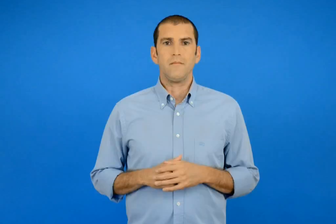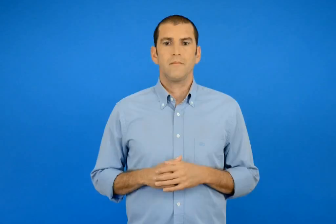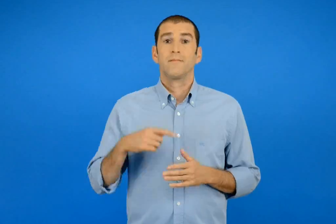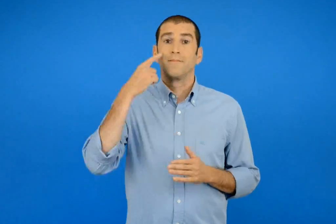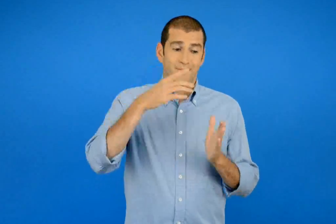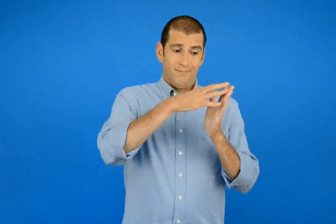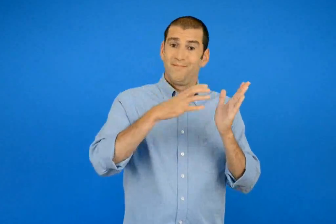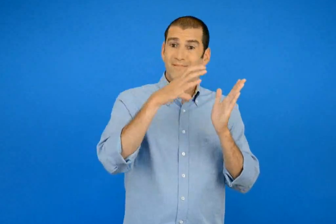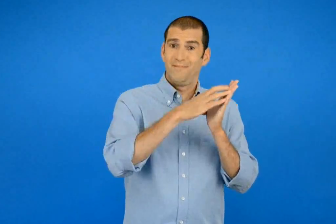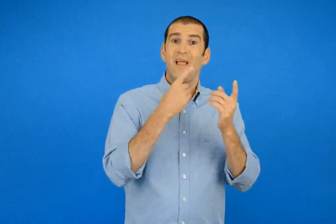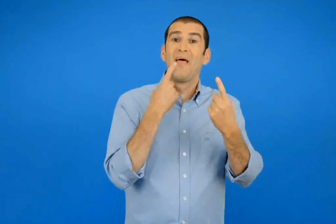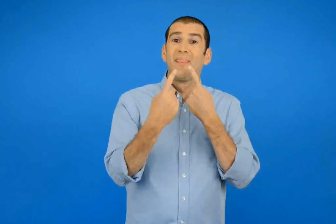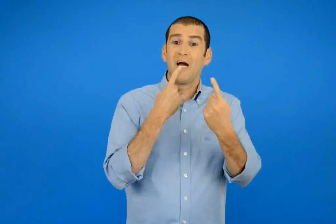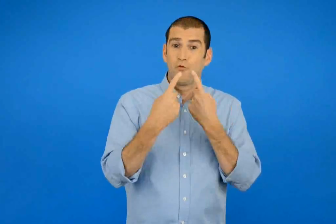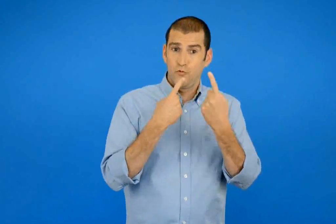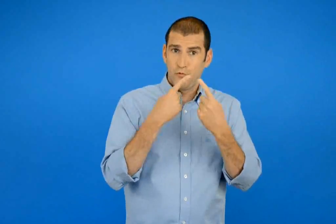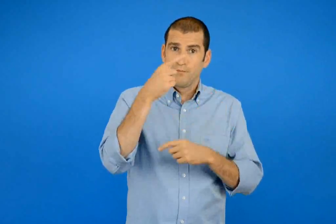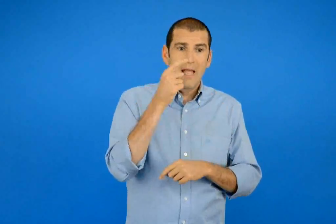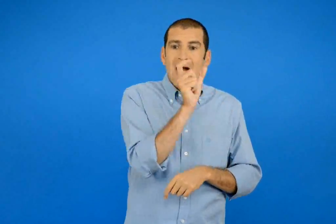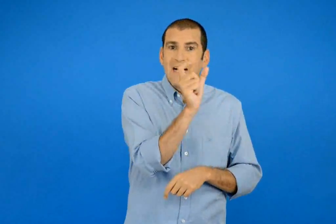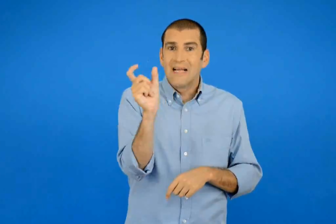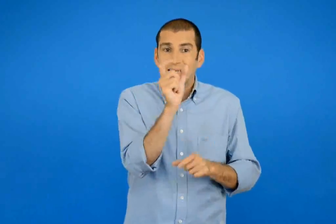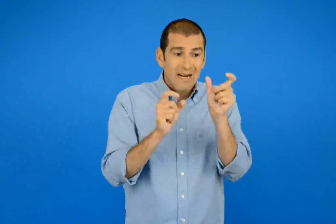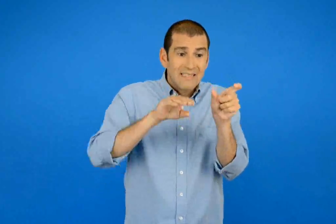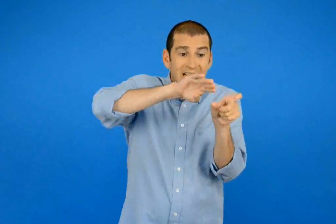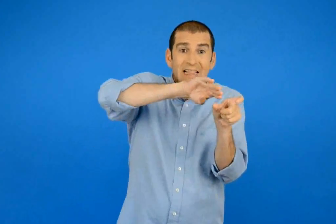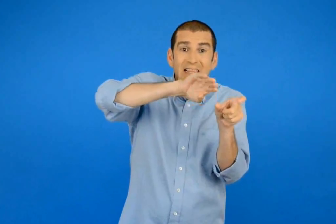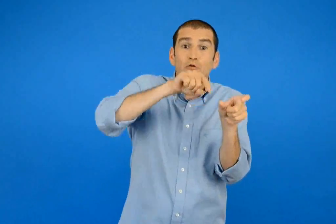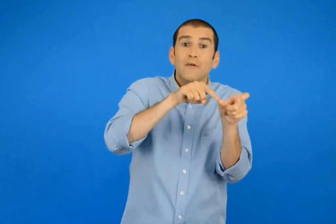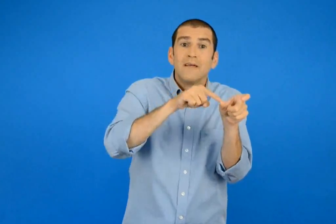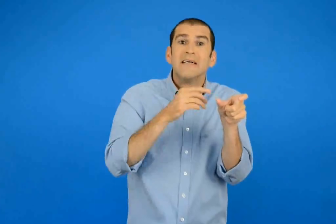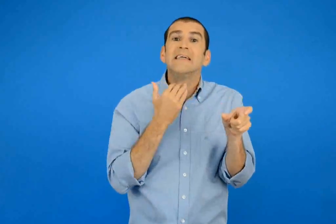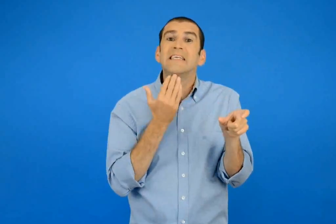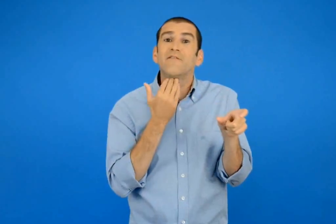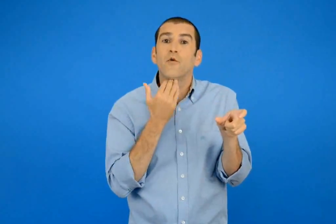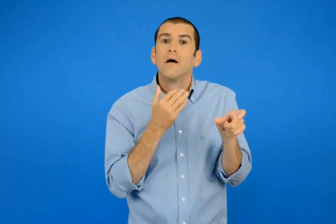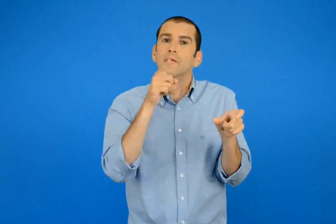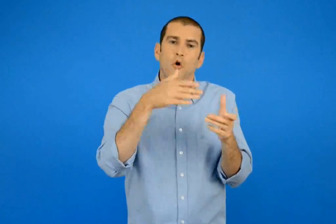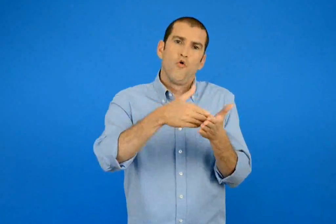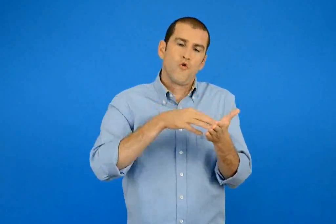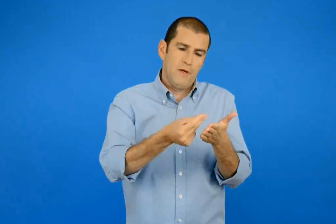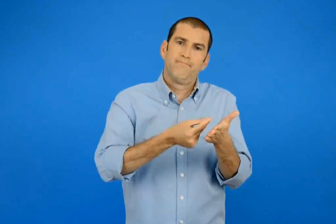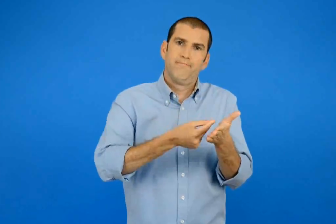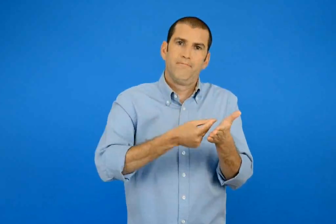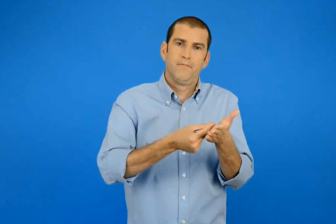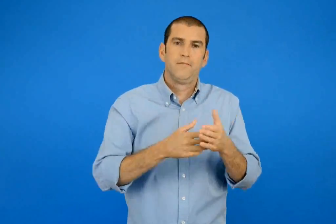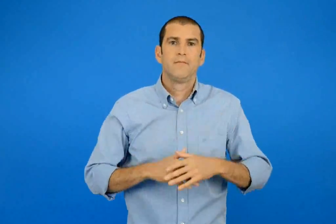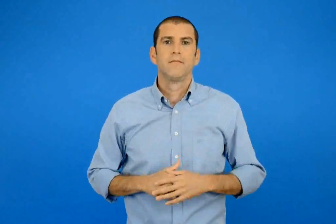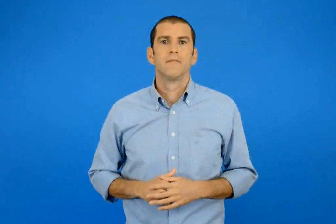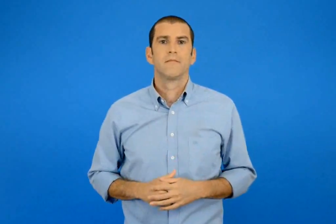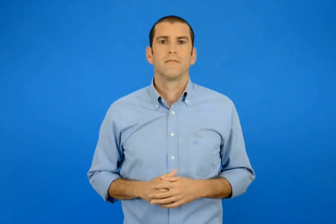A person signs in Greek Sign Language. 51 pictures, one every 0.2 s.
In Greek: χρωμάτισε στον παραπάνω διάλογο όσα σύμφωνα βρεις στο τέλος των λέξεων
